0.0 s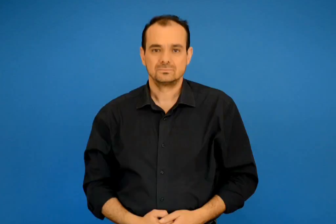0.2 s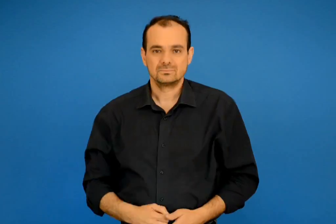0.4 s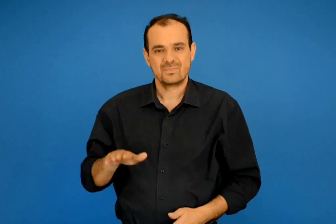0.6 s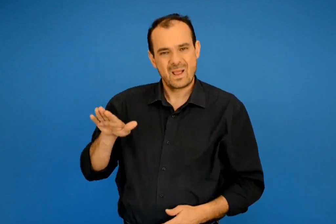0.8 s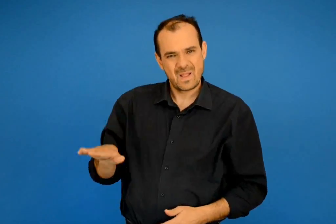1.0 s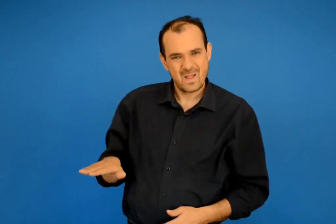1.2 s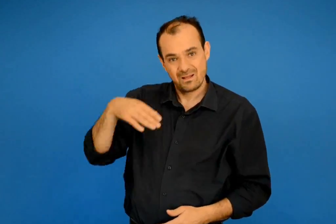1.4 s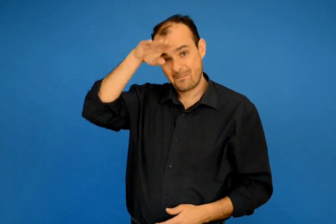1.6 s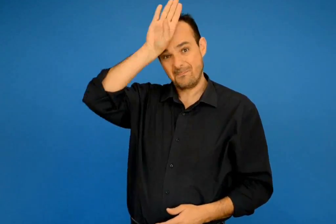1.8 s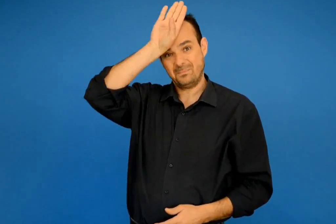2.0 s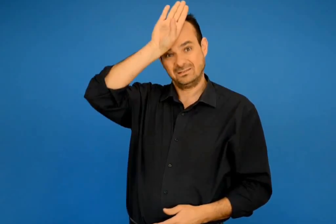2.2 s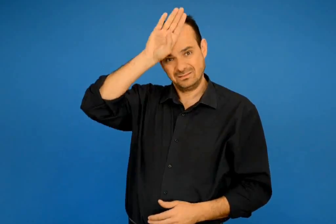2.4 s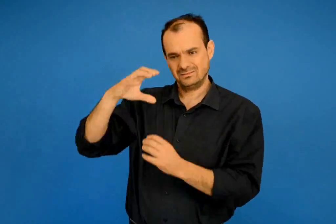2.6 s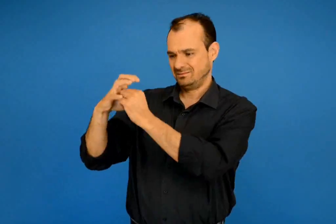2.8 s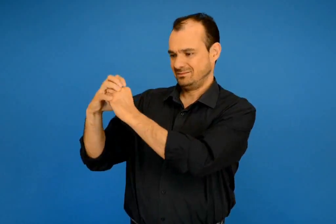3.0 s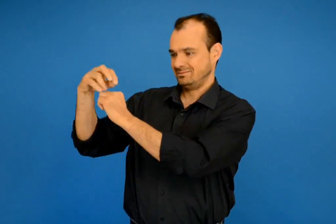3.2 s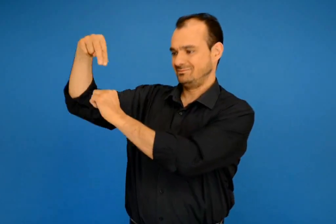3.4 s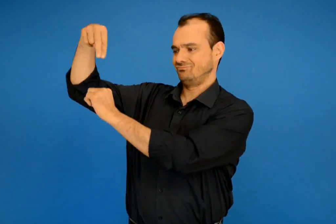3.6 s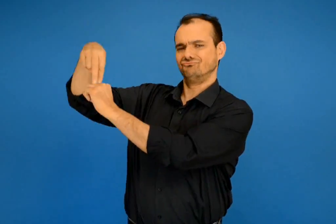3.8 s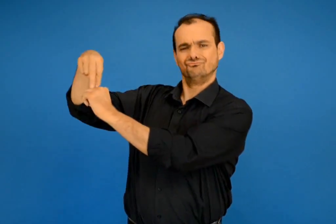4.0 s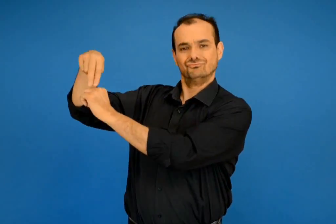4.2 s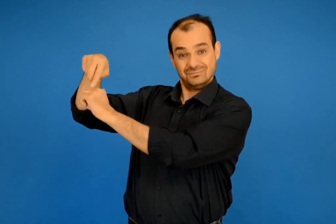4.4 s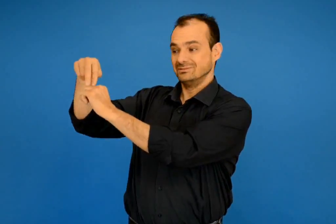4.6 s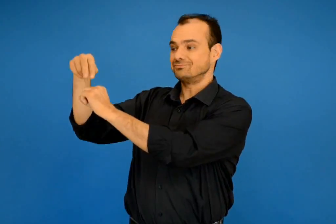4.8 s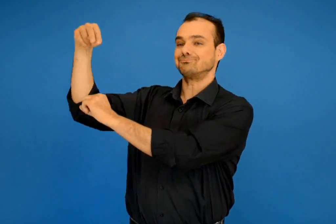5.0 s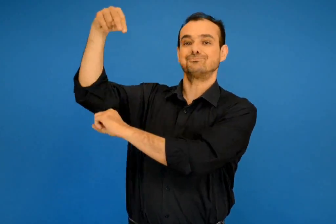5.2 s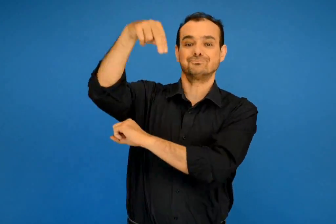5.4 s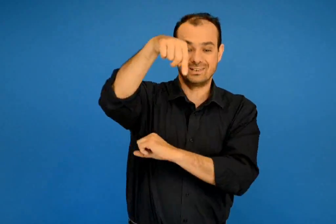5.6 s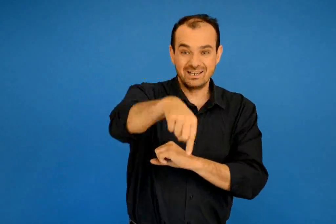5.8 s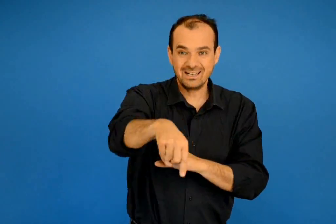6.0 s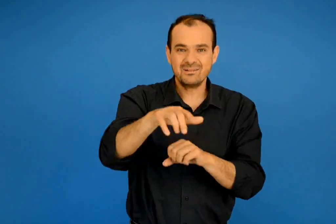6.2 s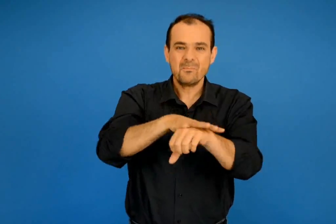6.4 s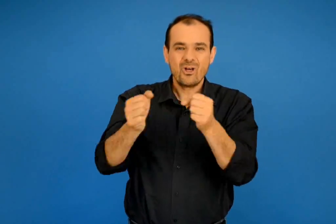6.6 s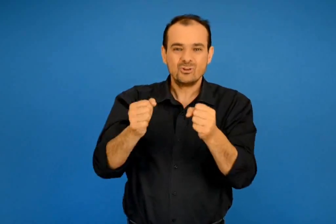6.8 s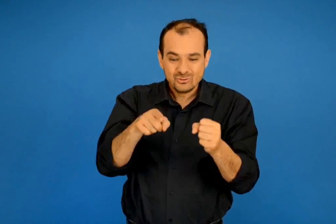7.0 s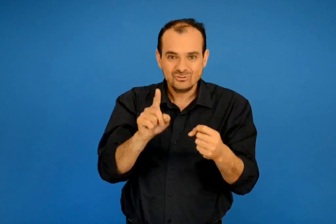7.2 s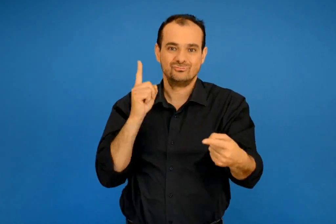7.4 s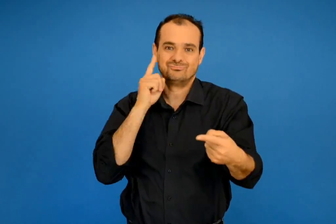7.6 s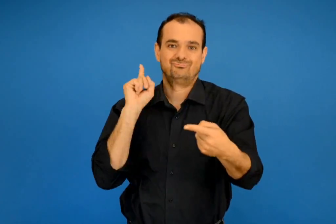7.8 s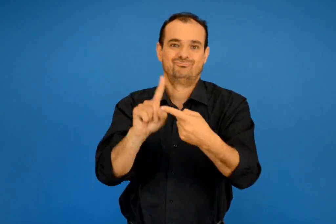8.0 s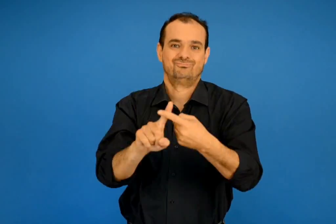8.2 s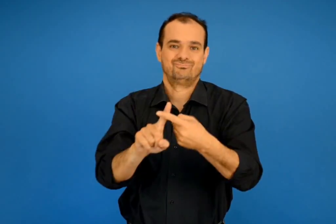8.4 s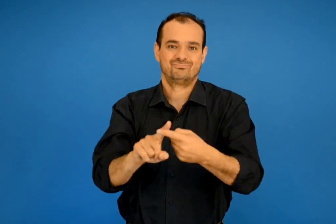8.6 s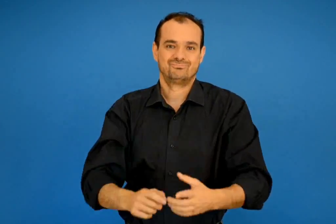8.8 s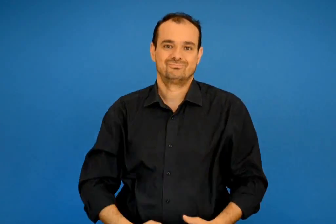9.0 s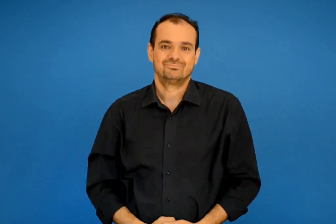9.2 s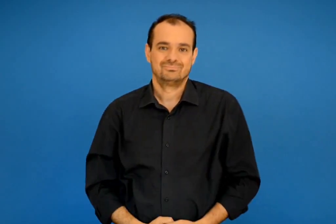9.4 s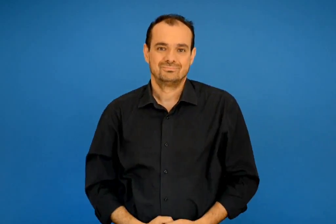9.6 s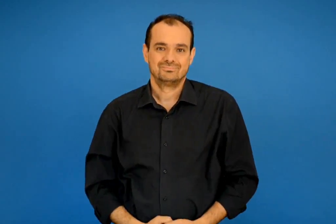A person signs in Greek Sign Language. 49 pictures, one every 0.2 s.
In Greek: εκεί συναντά το μικρό πρίγκιπα ένα παιδί από έναν άγνωστο πλανήτη μικρό όσο ένα σπίτι
